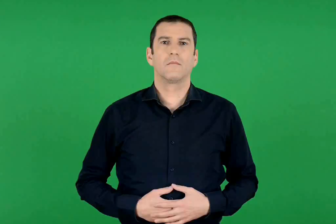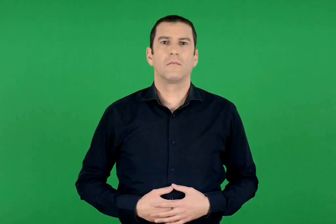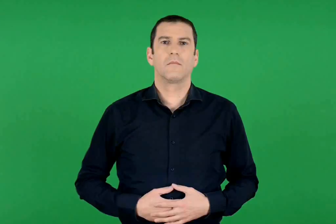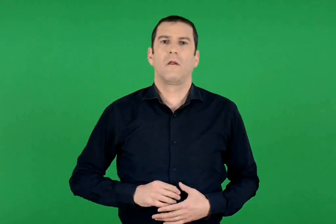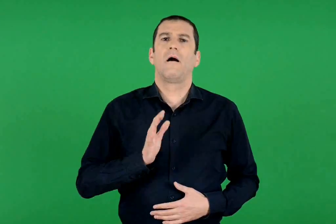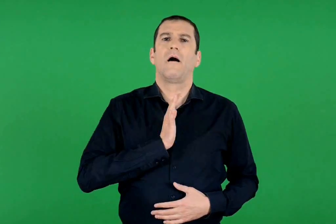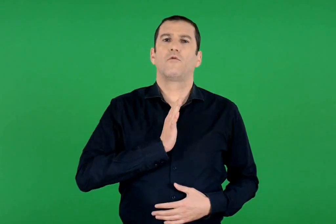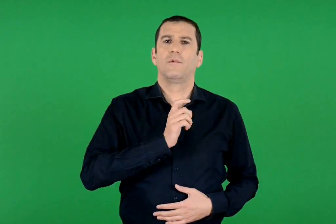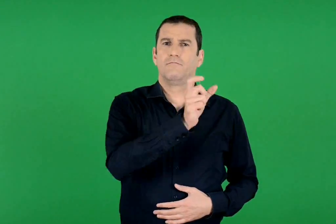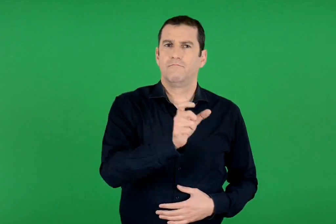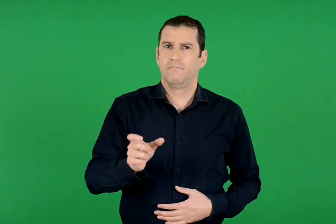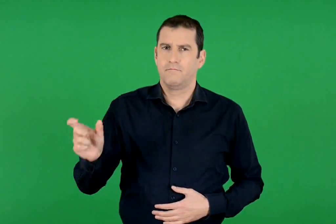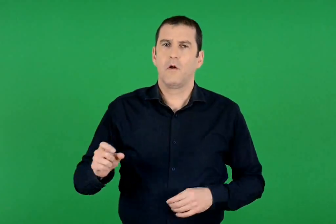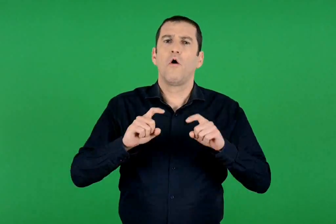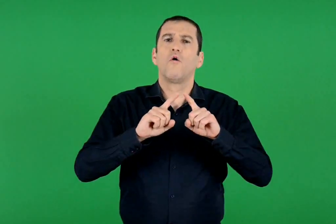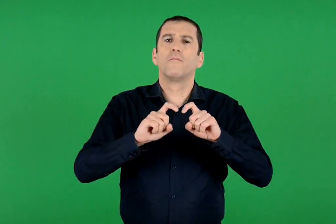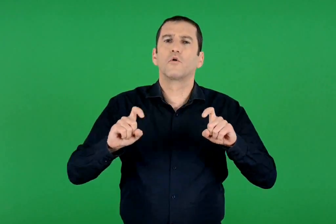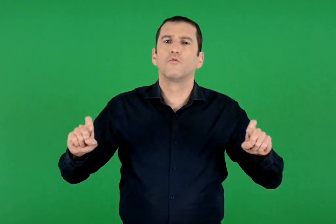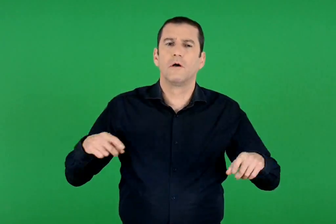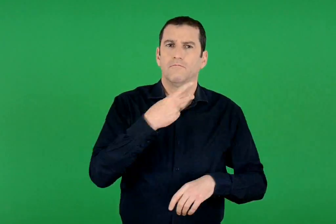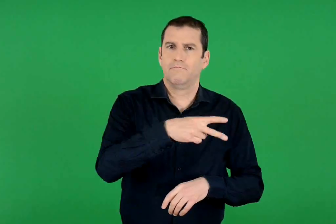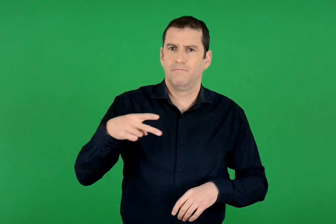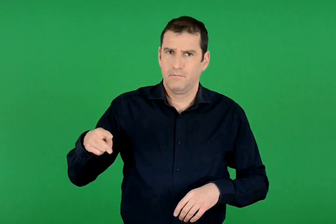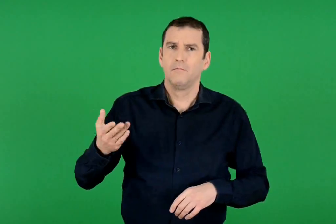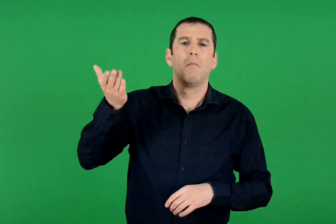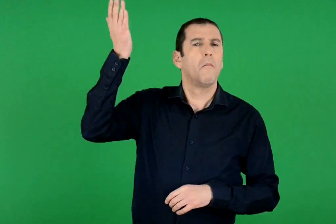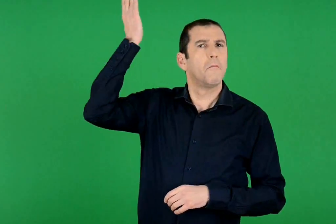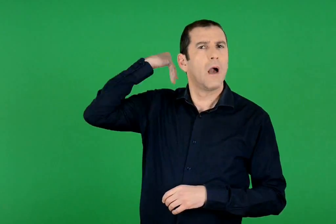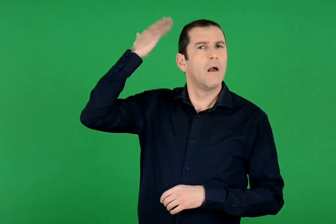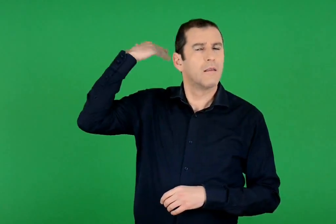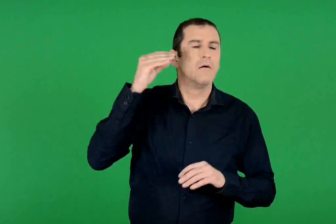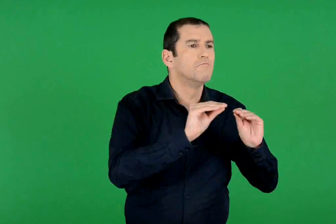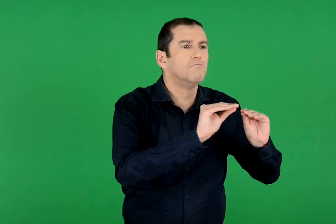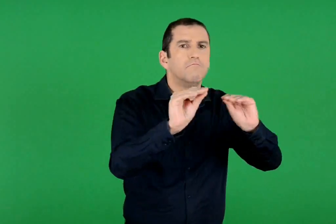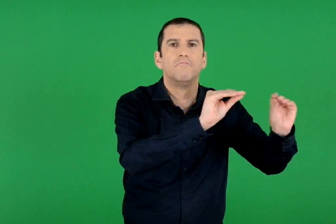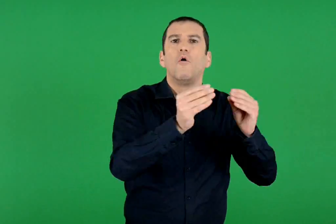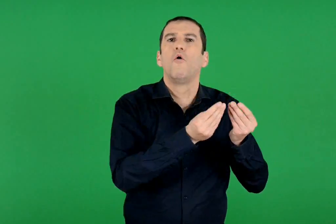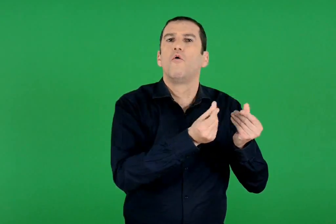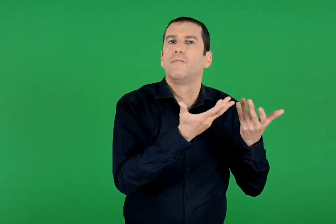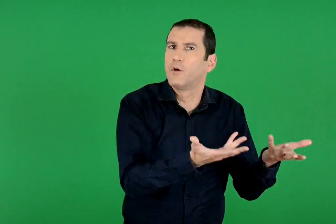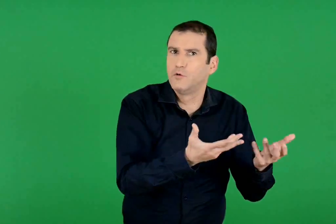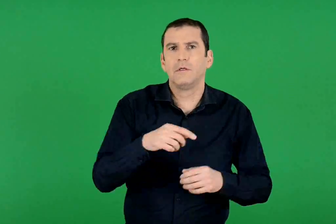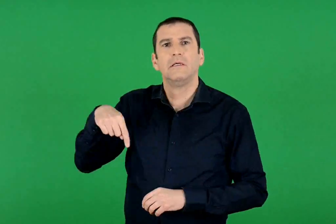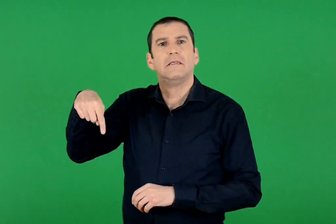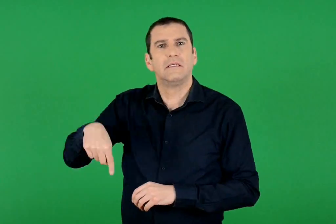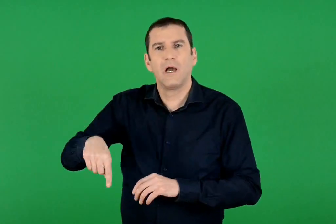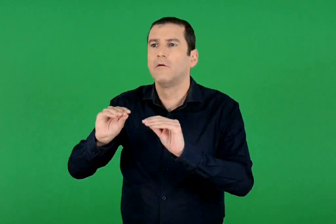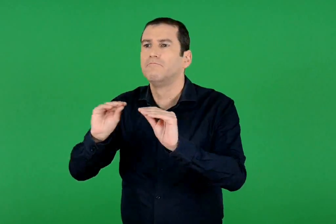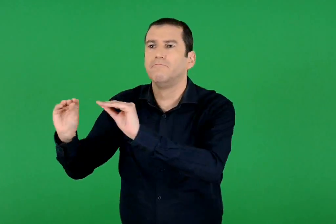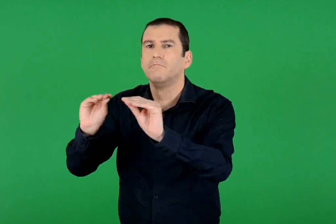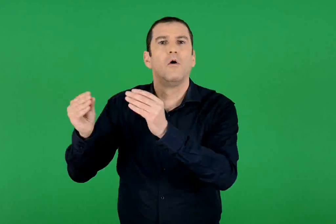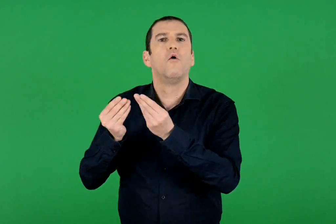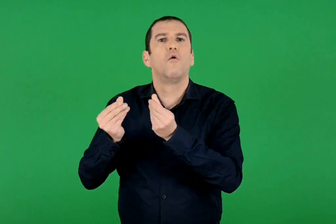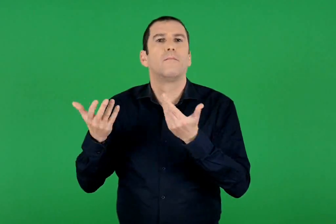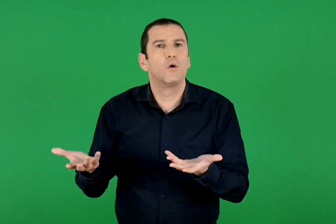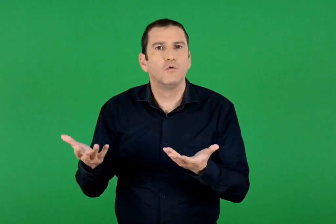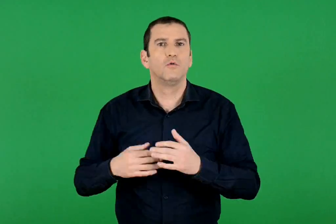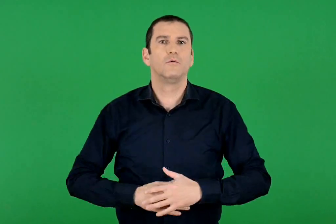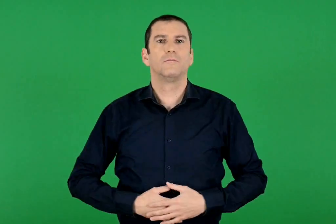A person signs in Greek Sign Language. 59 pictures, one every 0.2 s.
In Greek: πώς μετέφεραν τα προϊόντα τους οι άνθρωποι παλιά και πώς τα μεταφέρουν σήμερα ;
